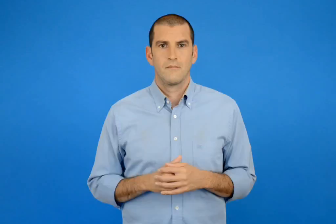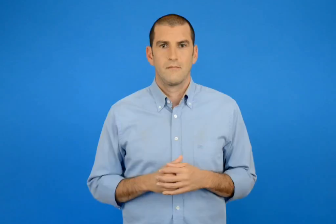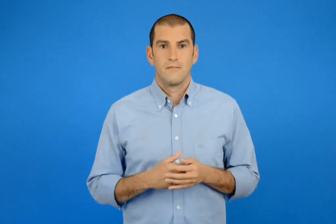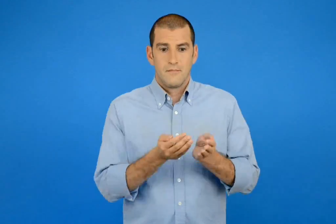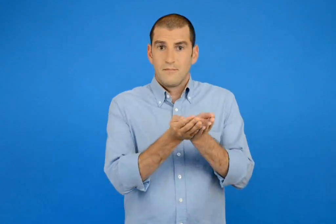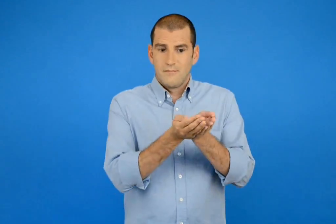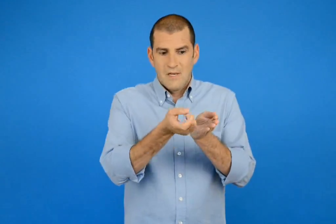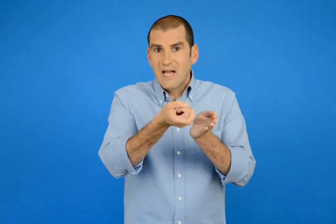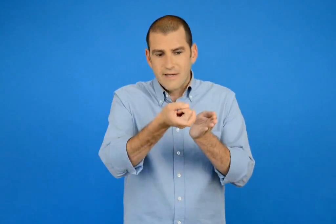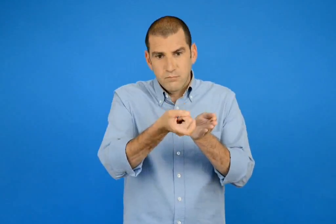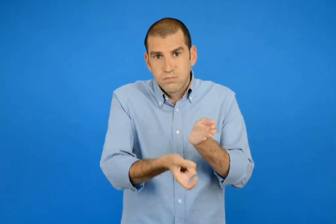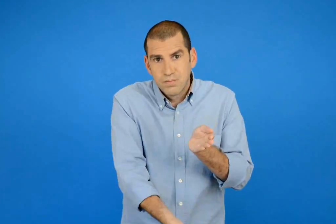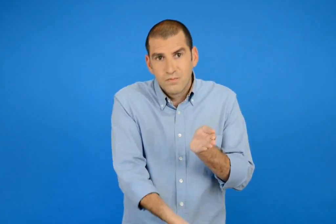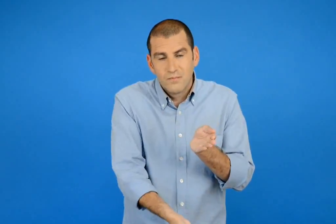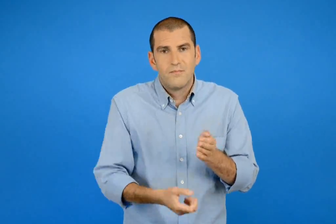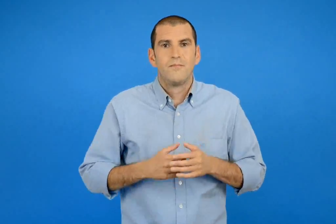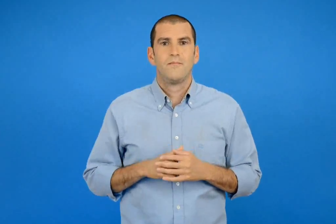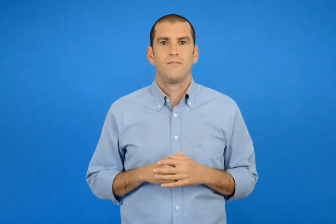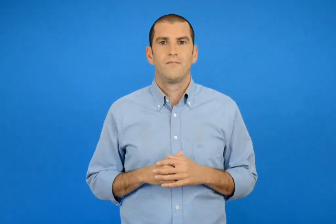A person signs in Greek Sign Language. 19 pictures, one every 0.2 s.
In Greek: άγκυρα
